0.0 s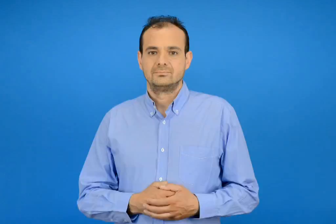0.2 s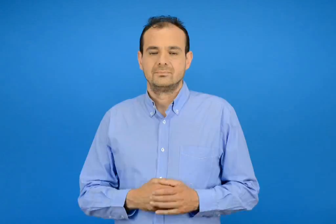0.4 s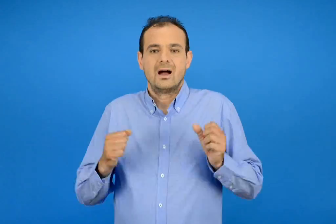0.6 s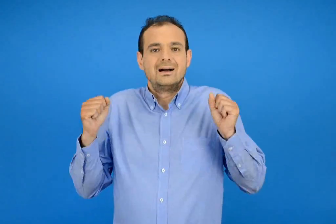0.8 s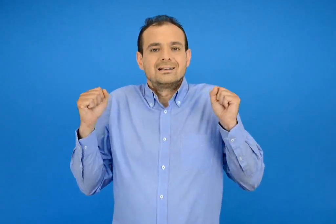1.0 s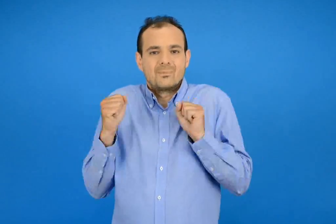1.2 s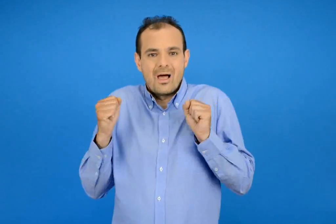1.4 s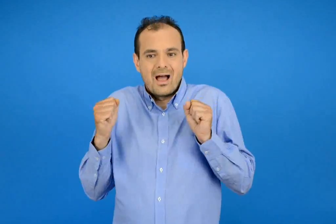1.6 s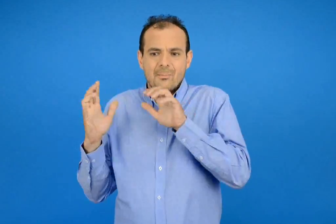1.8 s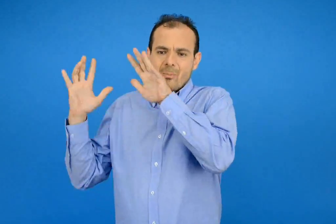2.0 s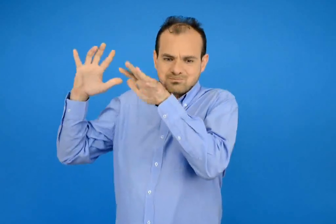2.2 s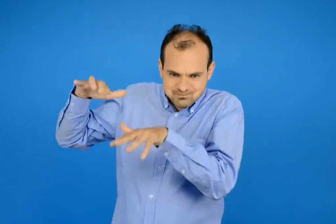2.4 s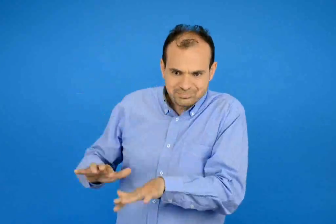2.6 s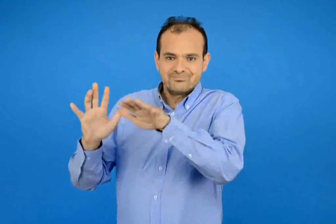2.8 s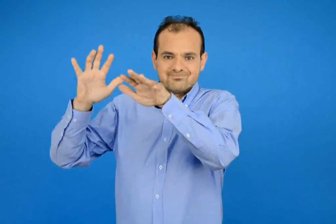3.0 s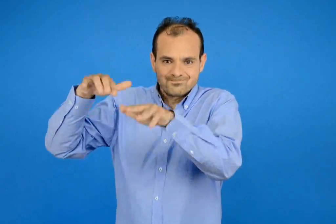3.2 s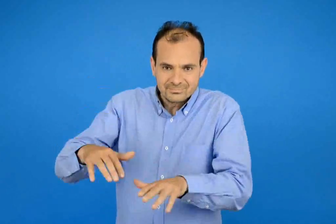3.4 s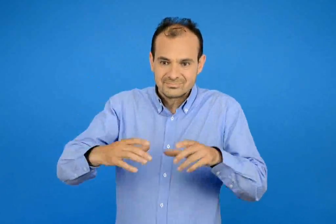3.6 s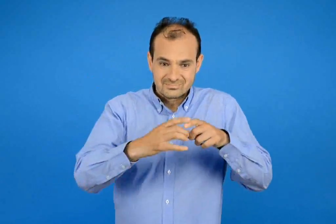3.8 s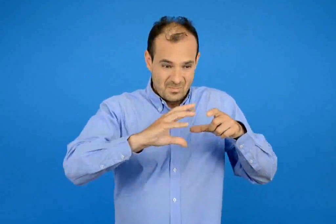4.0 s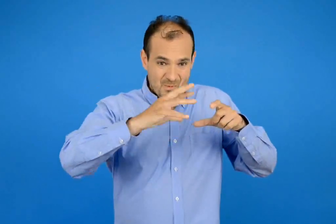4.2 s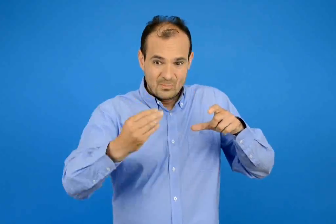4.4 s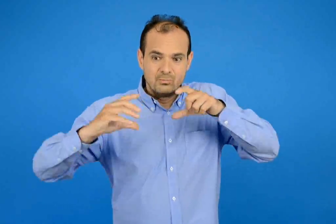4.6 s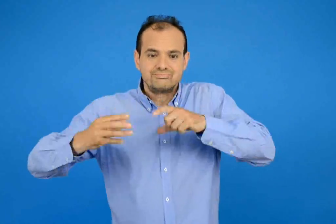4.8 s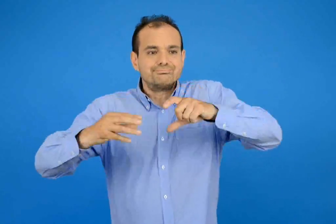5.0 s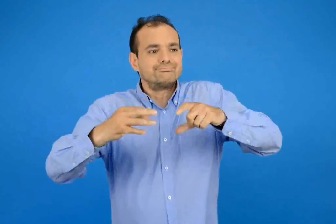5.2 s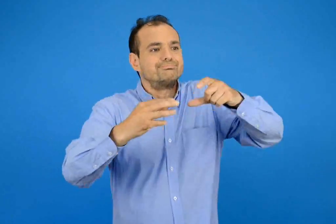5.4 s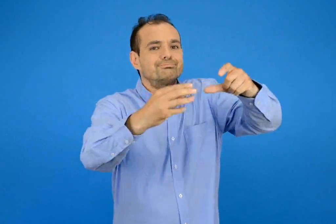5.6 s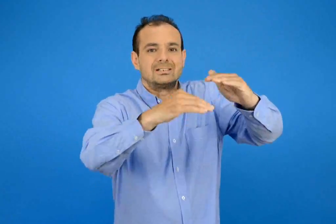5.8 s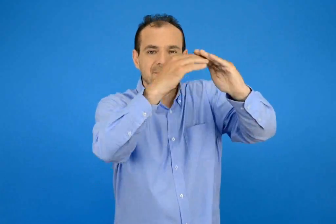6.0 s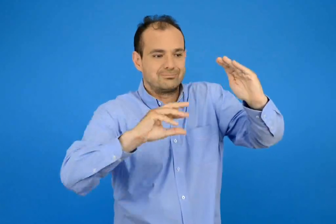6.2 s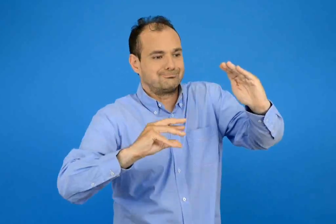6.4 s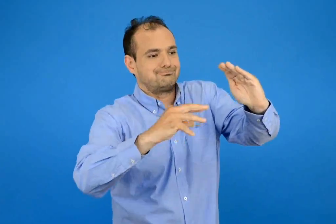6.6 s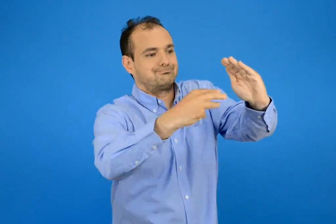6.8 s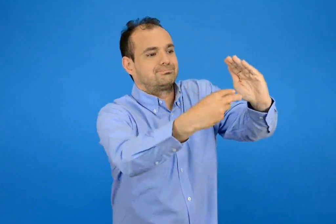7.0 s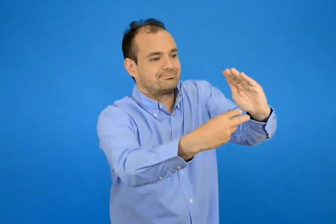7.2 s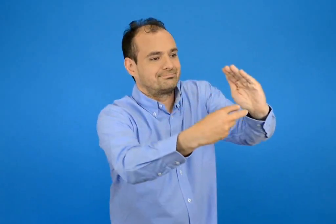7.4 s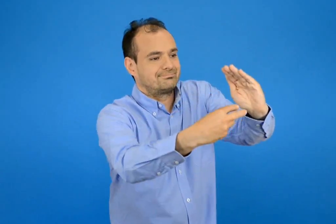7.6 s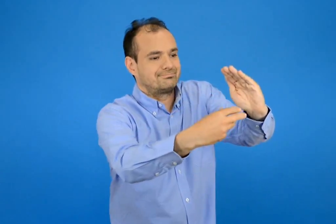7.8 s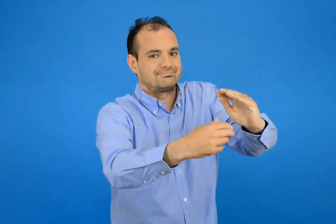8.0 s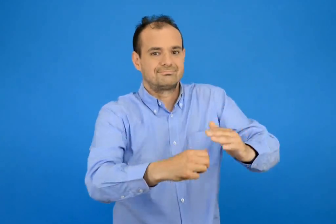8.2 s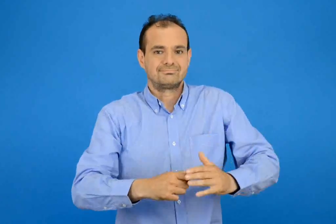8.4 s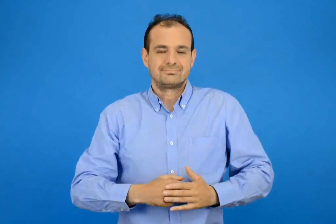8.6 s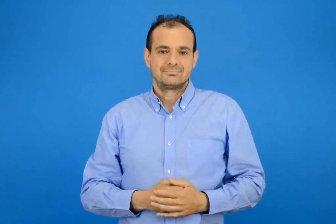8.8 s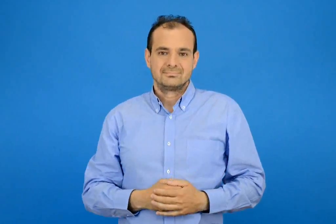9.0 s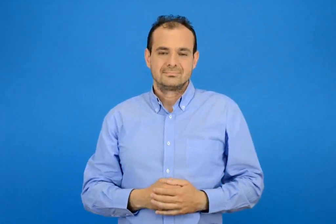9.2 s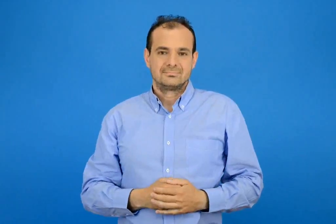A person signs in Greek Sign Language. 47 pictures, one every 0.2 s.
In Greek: το κύμα του χειμώνα έβγαλε τη μεγάλη μπουρού στη σπηλιά
